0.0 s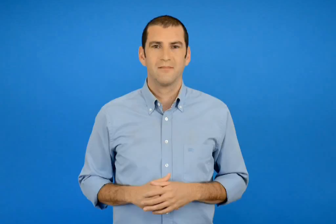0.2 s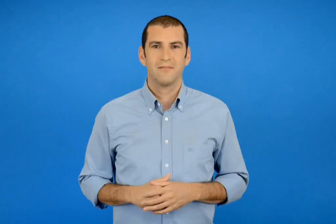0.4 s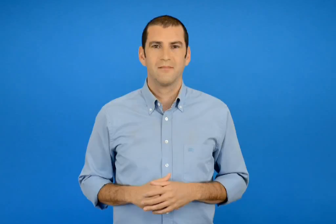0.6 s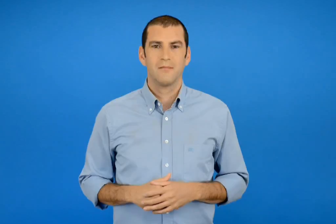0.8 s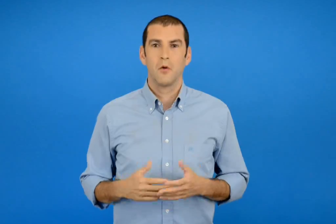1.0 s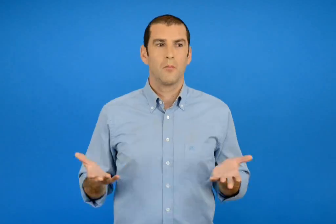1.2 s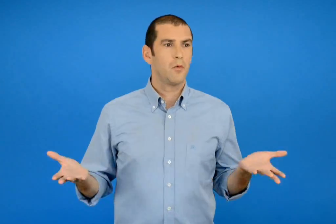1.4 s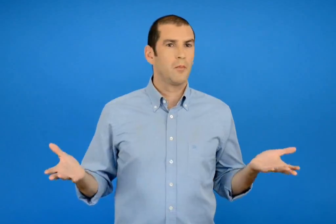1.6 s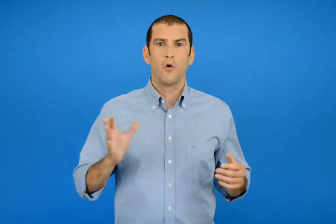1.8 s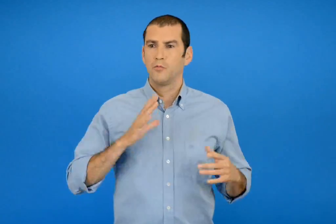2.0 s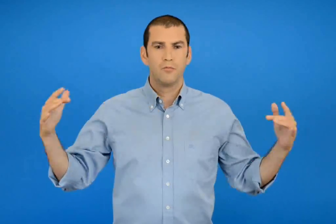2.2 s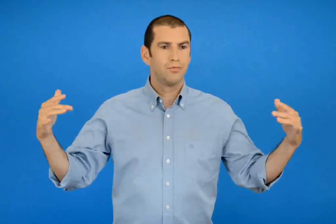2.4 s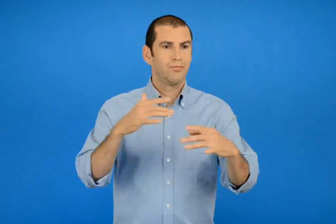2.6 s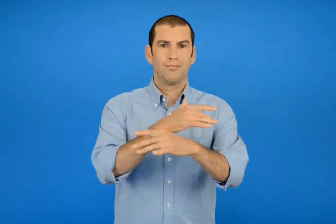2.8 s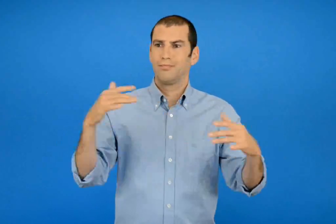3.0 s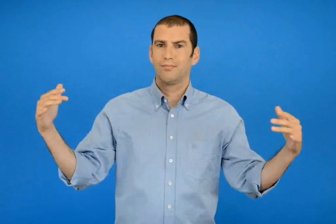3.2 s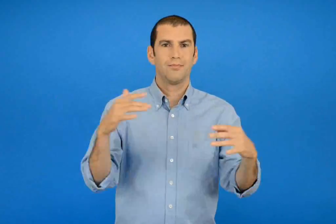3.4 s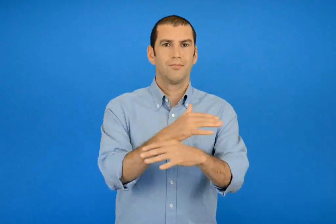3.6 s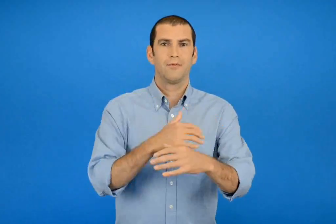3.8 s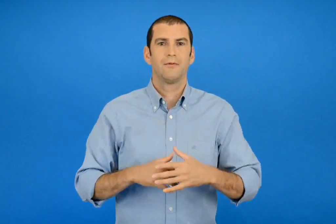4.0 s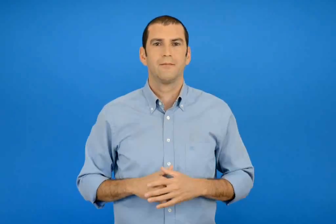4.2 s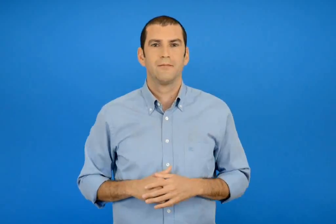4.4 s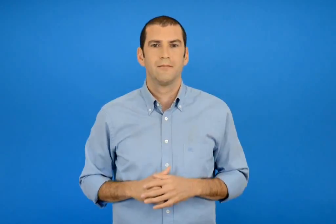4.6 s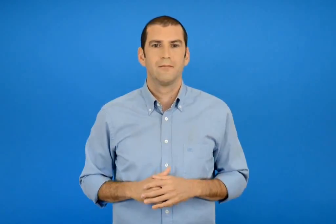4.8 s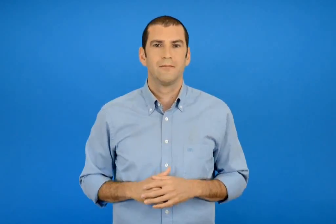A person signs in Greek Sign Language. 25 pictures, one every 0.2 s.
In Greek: ποπό κόσμος που περνά
